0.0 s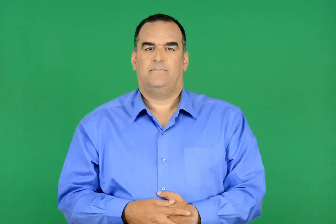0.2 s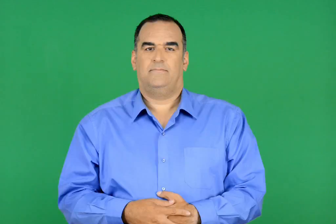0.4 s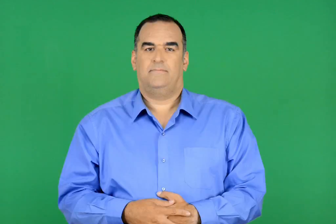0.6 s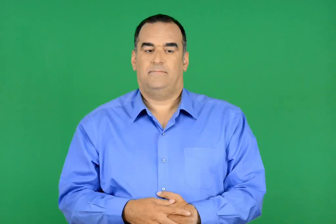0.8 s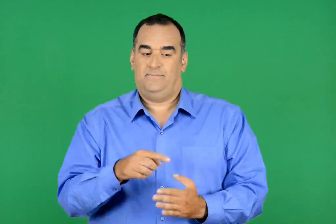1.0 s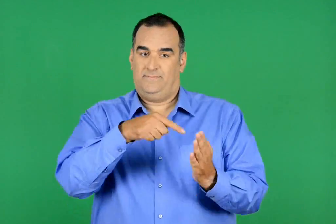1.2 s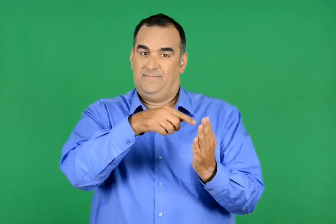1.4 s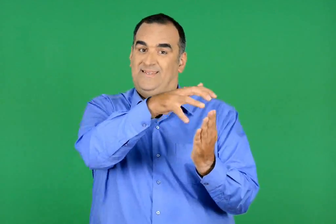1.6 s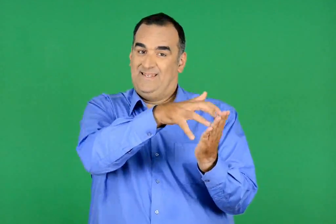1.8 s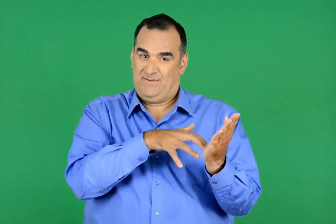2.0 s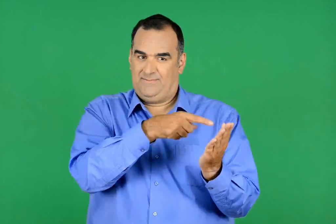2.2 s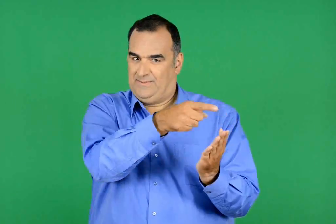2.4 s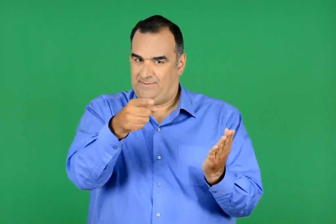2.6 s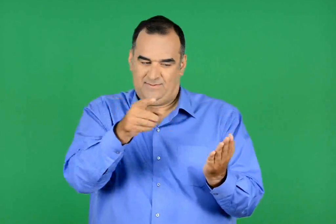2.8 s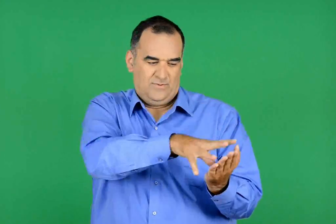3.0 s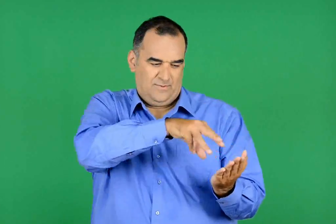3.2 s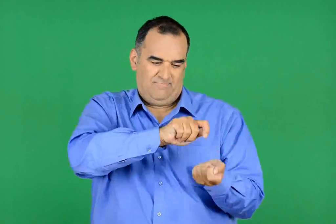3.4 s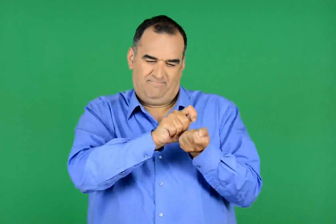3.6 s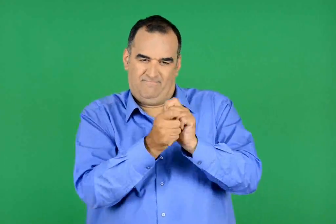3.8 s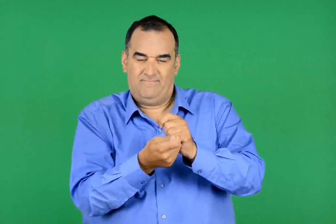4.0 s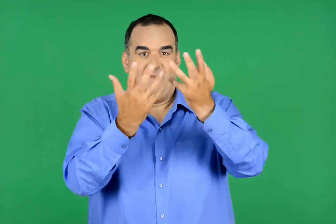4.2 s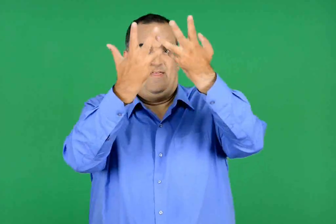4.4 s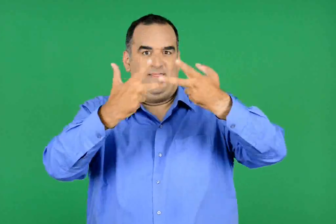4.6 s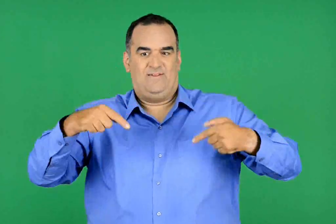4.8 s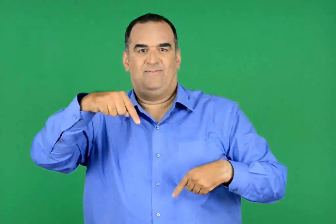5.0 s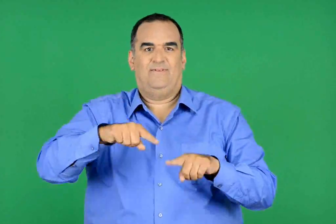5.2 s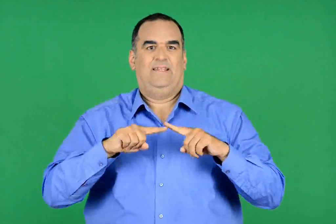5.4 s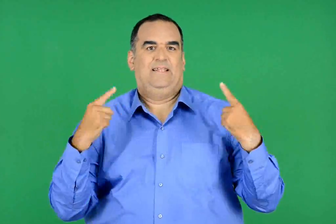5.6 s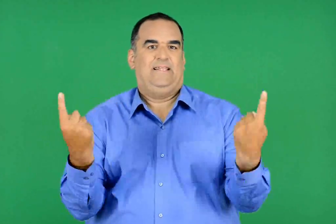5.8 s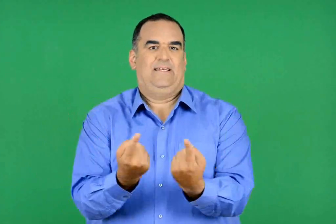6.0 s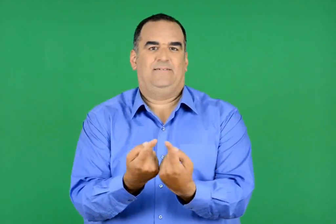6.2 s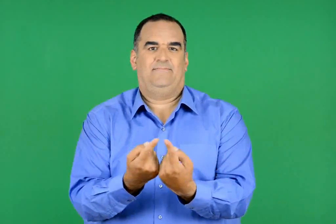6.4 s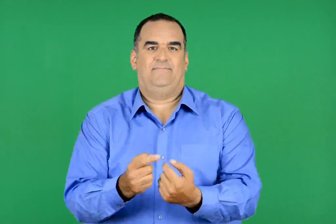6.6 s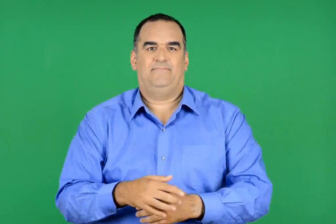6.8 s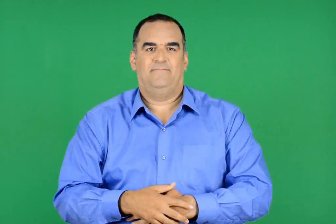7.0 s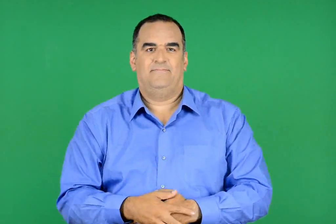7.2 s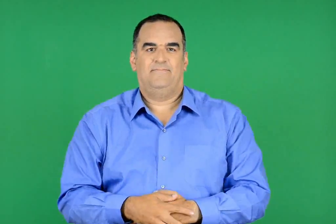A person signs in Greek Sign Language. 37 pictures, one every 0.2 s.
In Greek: δραματοποιήστε το κείμενο και παίξτε το στην τάξη
